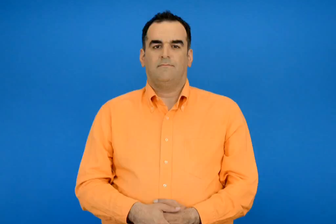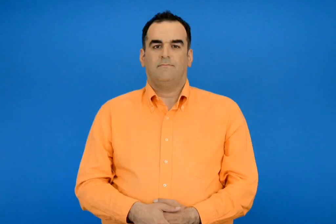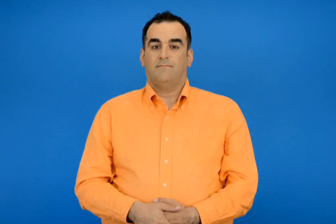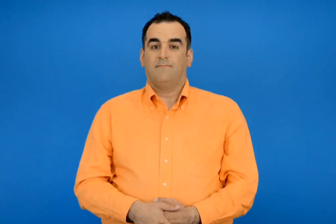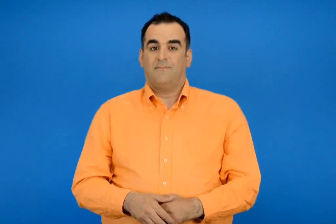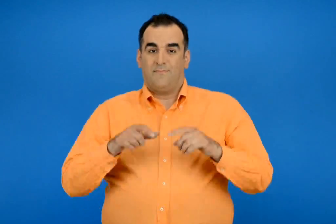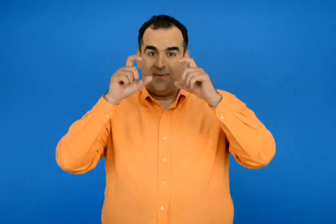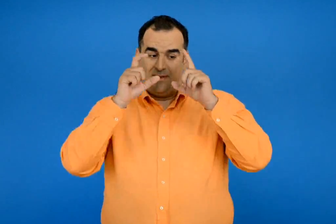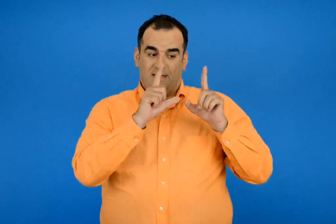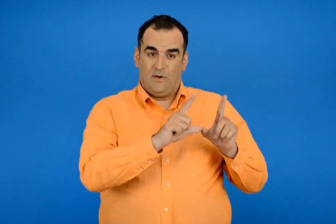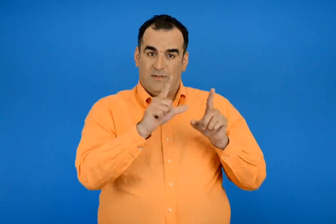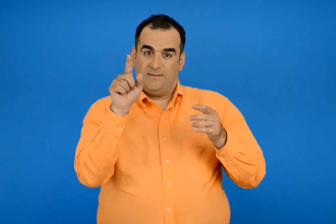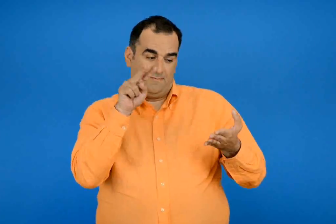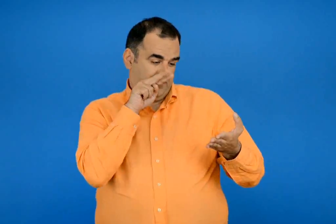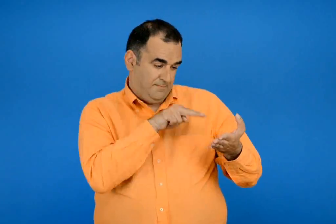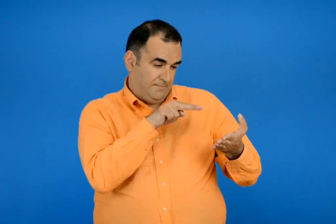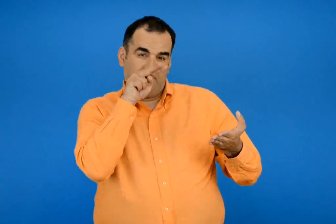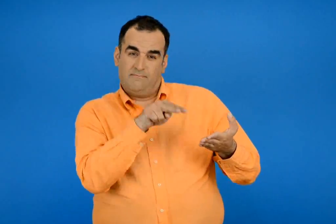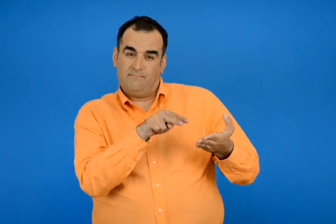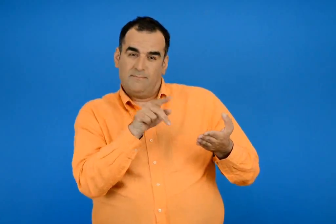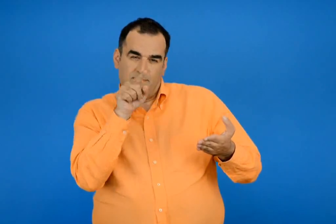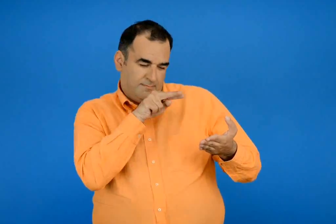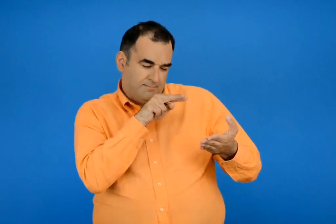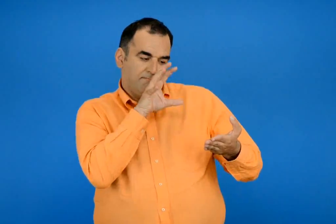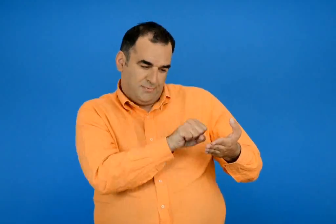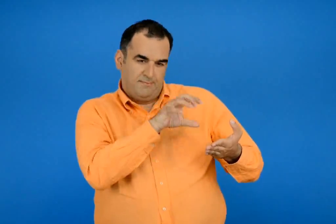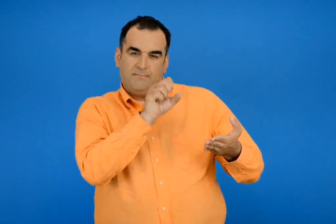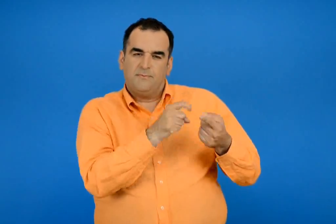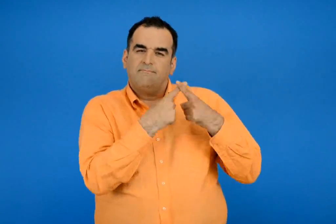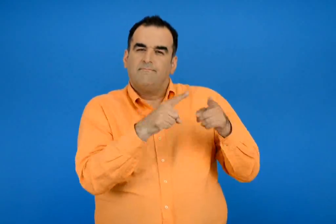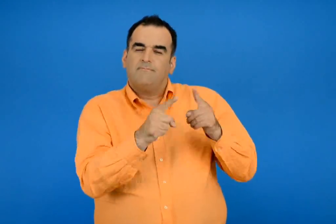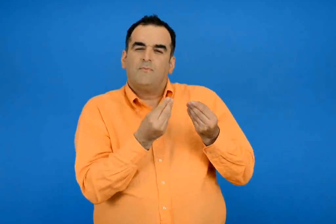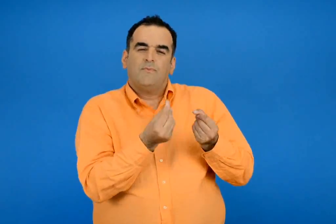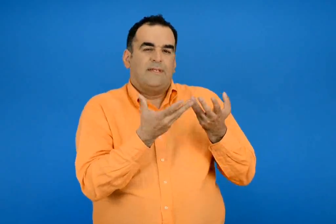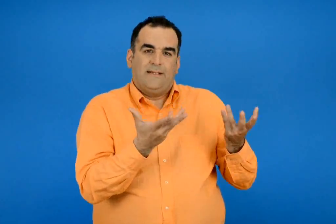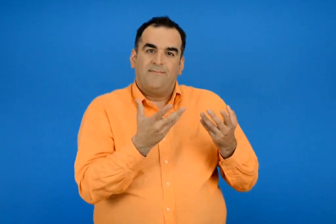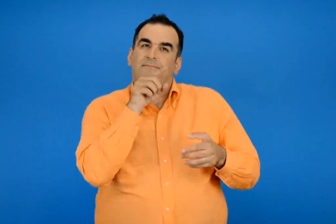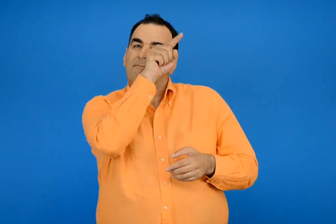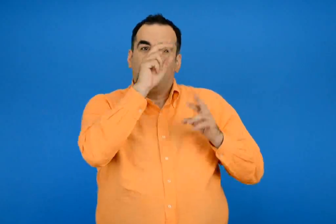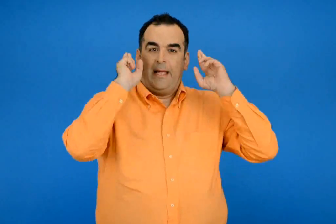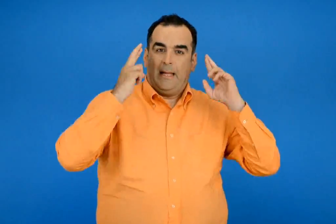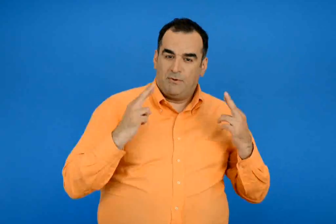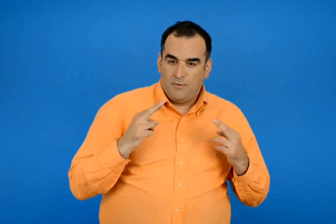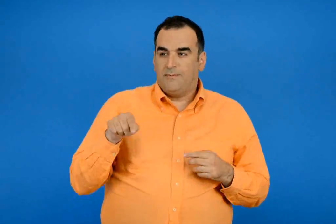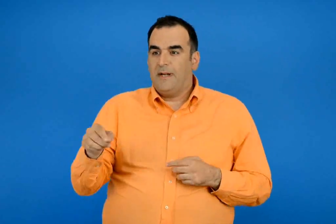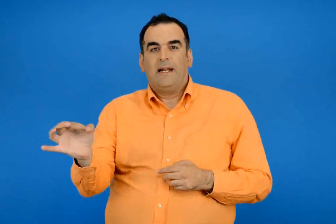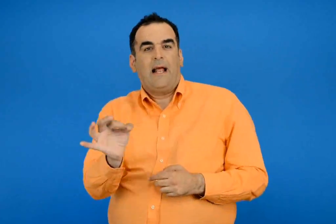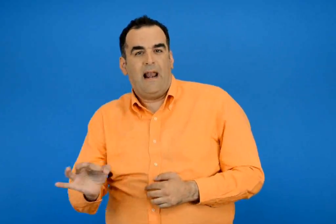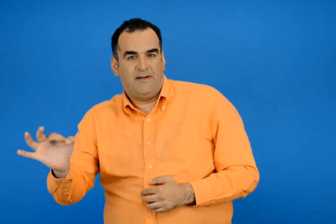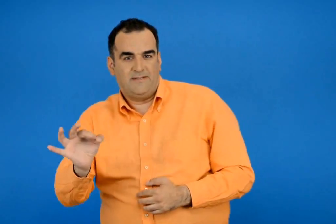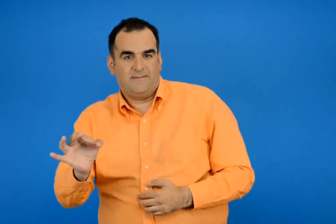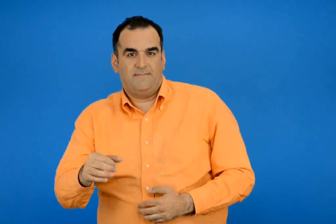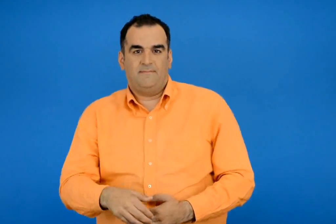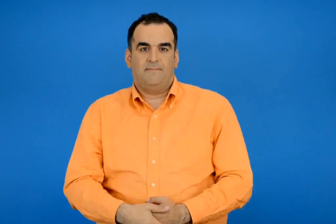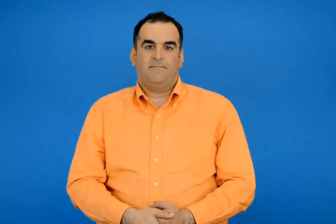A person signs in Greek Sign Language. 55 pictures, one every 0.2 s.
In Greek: παρατηρήστε τις εικόνες που δείχνουν σπίτια από δυο διαφορετικούς τόπους της ελλάδας την ήπειρο και τις κυκλάδες
